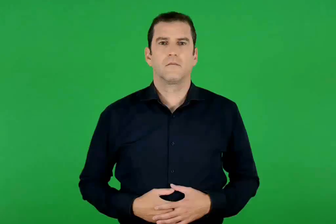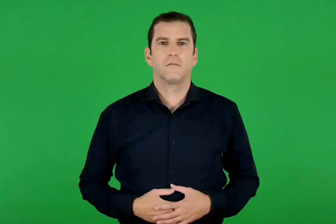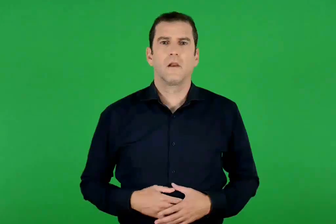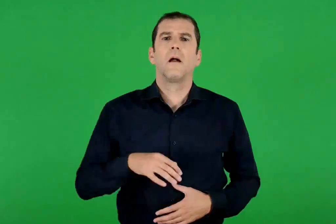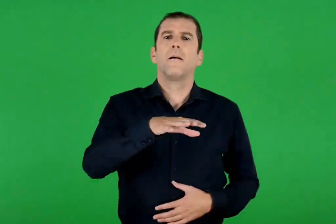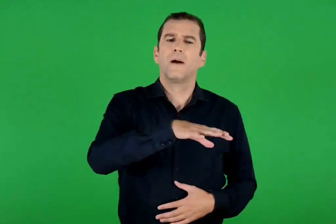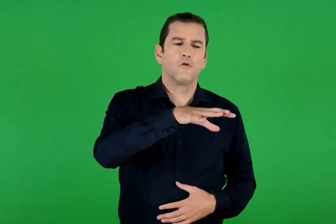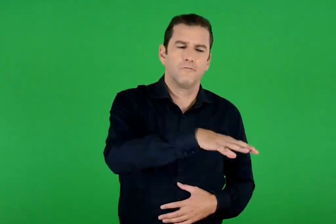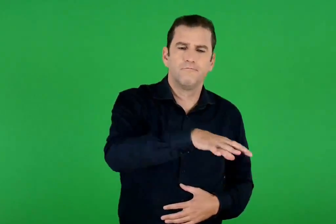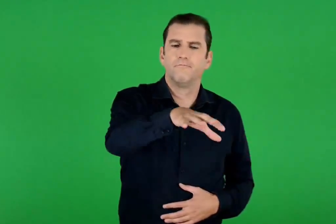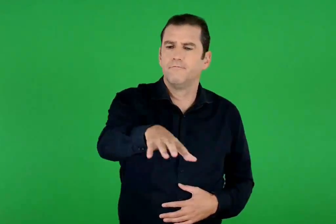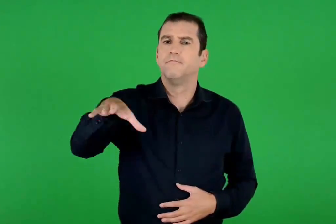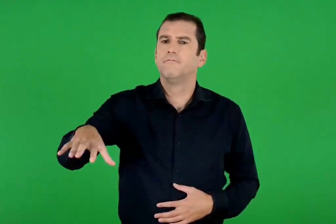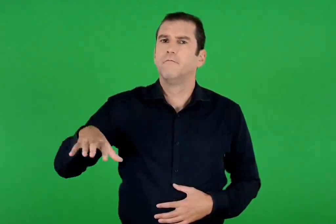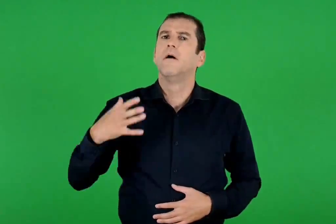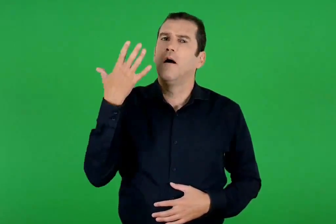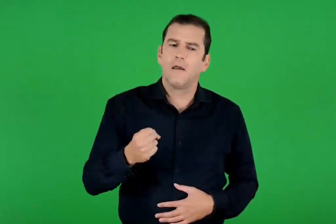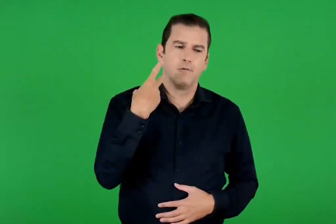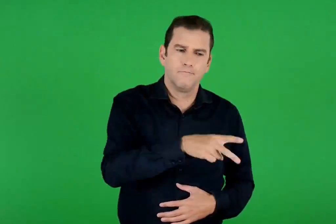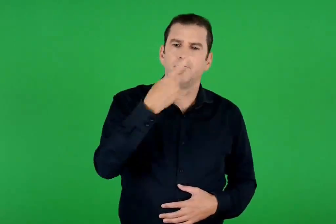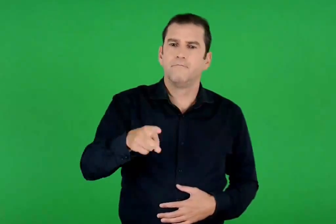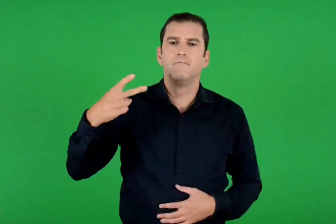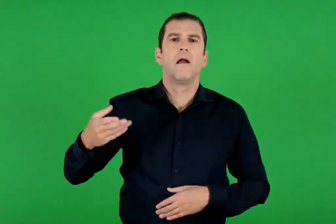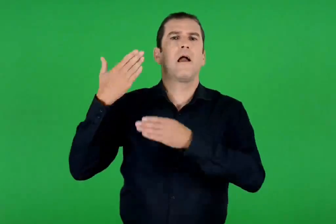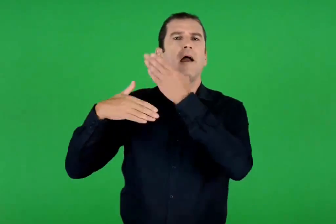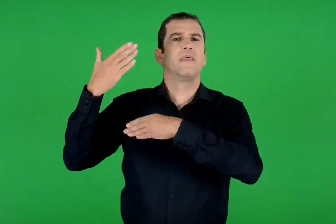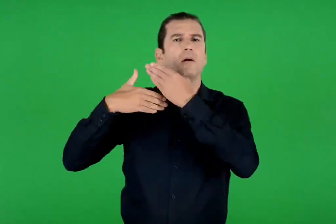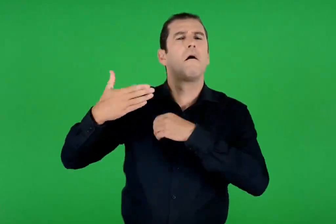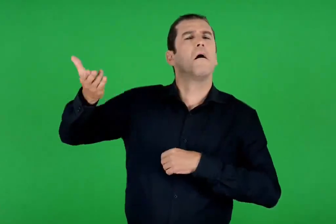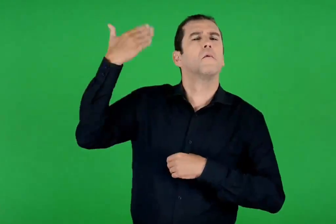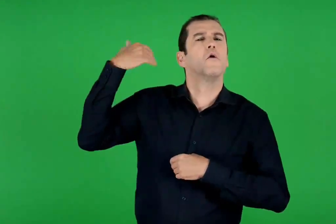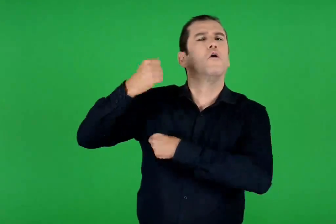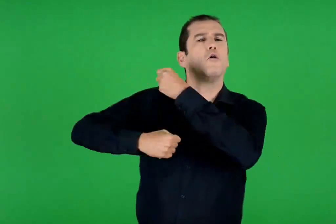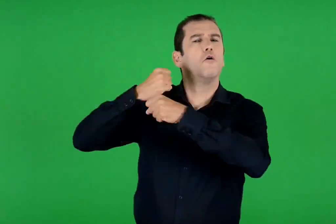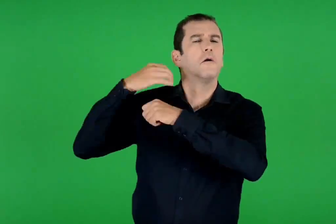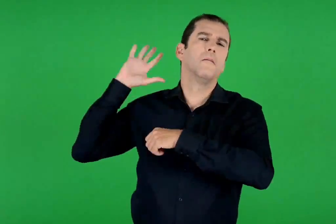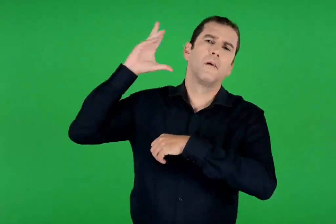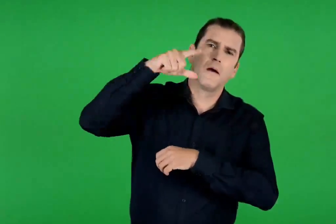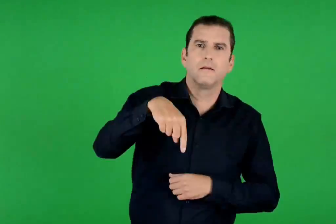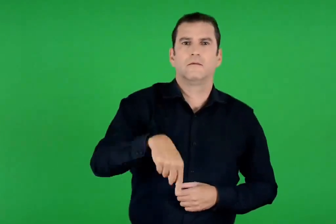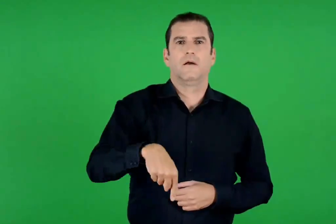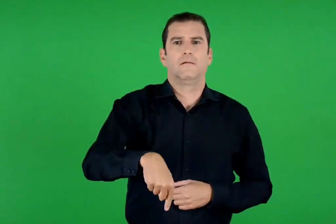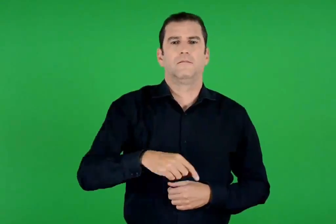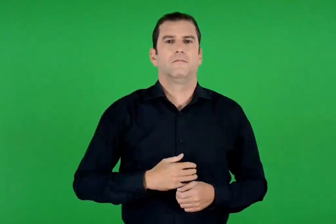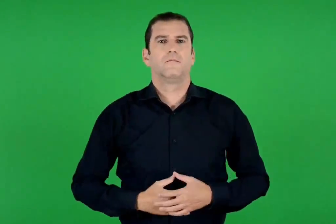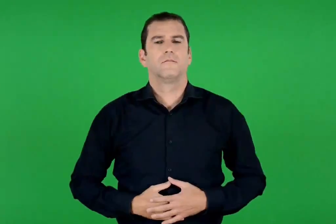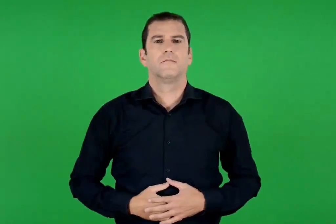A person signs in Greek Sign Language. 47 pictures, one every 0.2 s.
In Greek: κάθε περιοχή έχει τα δικά της έθιμα από τα παλιά χρόνια έως σήμερα
